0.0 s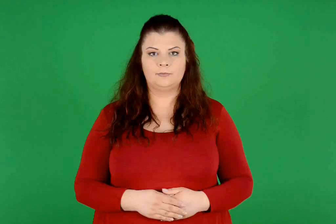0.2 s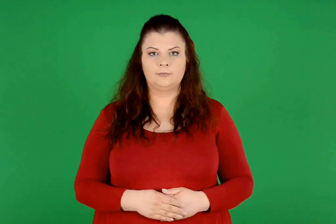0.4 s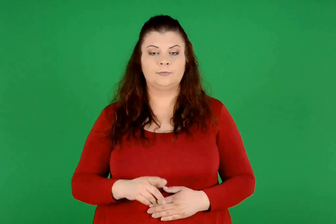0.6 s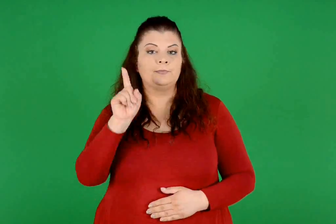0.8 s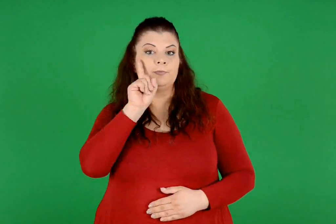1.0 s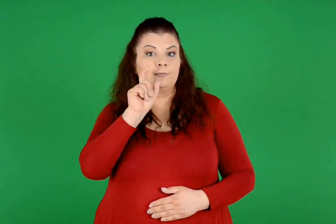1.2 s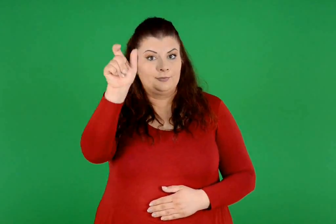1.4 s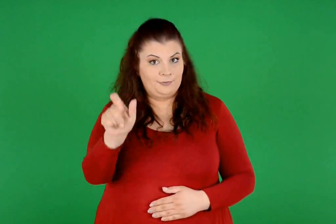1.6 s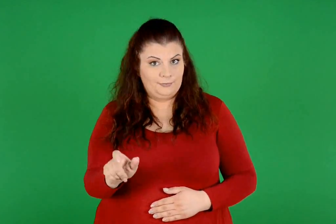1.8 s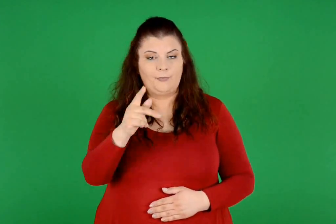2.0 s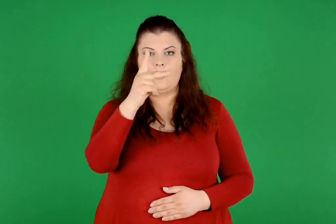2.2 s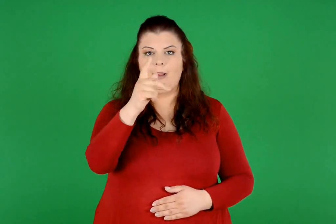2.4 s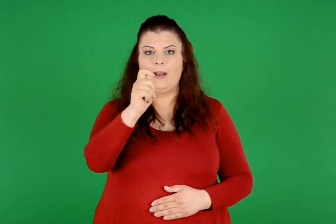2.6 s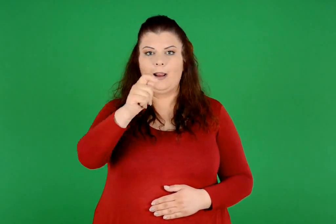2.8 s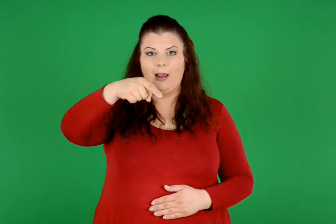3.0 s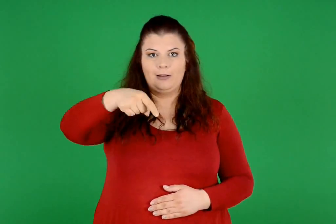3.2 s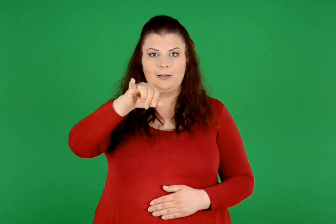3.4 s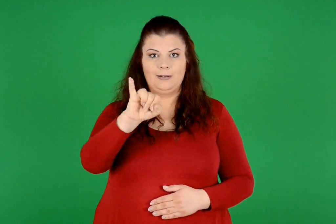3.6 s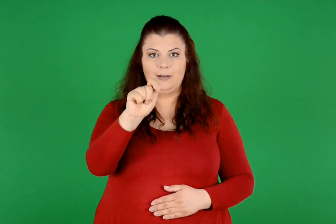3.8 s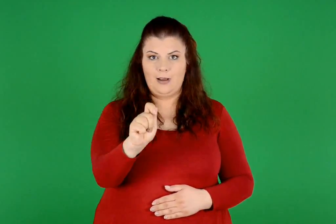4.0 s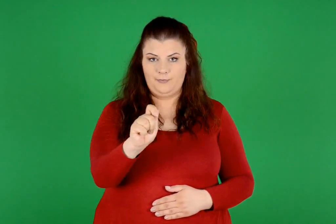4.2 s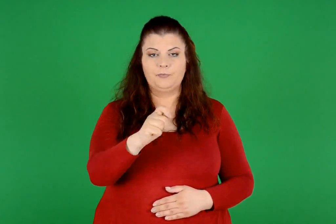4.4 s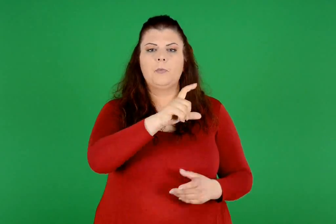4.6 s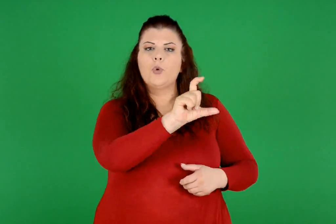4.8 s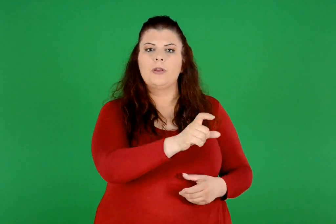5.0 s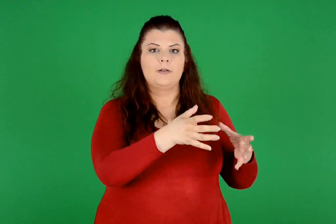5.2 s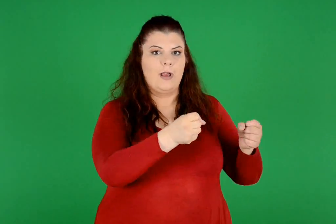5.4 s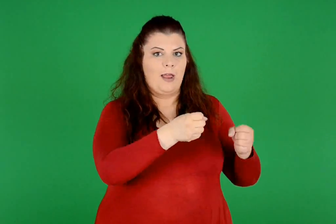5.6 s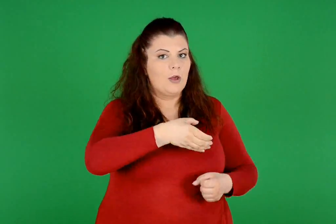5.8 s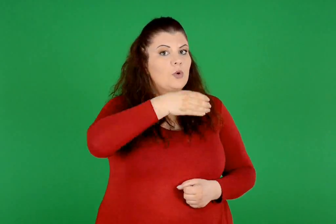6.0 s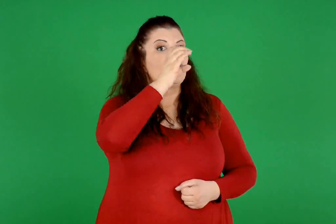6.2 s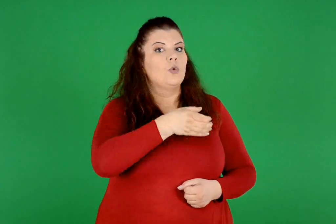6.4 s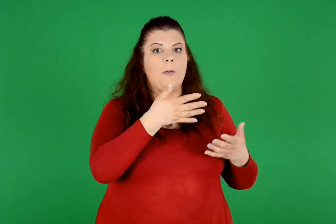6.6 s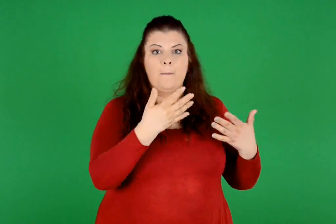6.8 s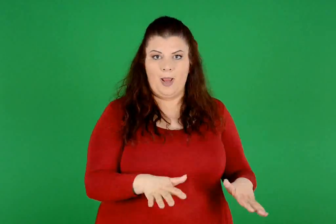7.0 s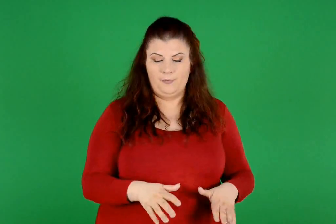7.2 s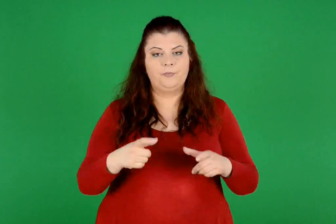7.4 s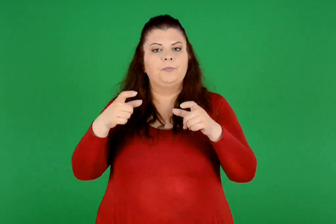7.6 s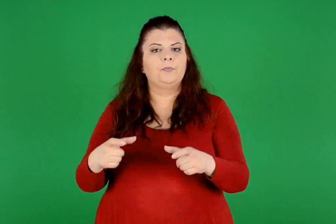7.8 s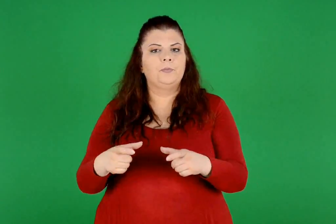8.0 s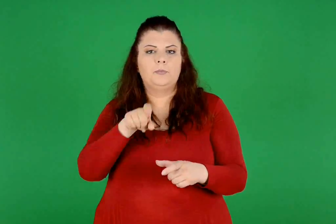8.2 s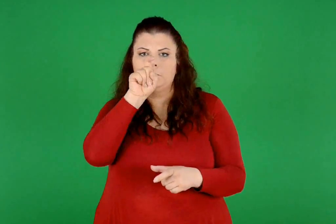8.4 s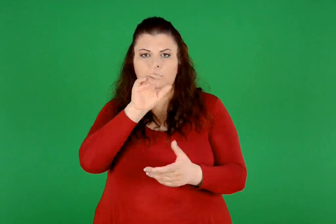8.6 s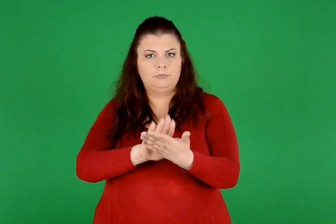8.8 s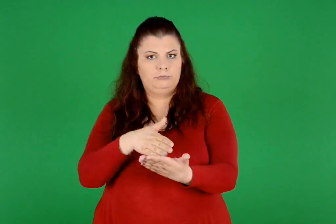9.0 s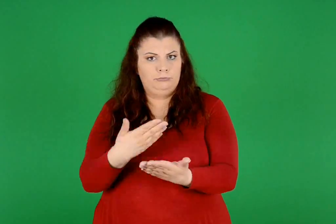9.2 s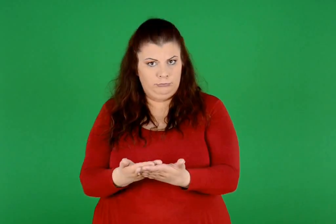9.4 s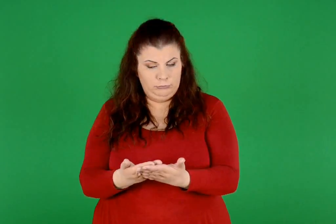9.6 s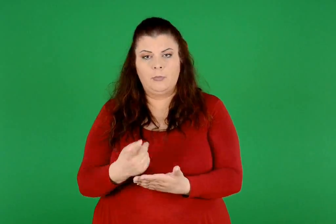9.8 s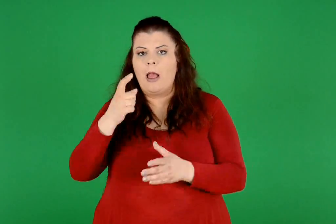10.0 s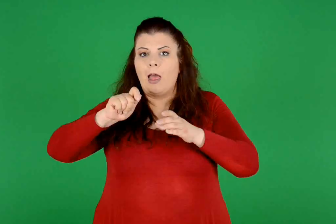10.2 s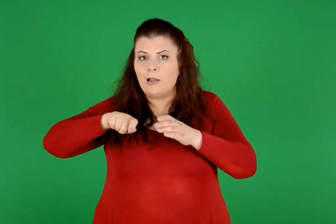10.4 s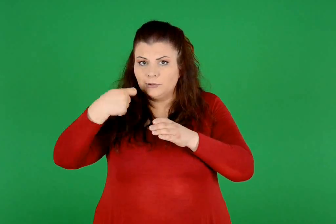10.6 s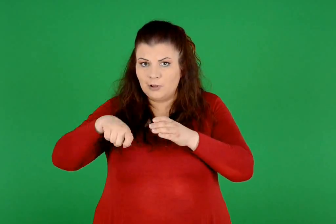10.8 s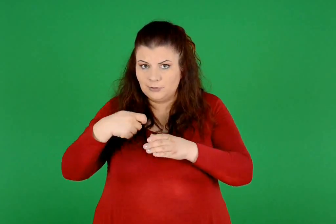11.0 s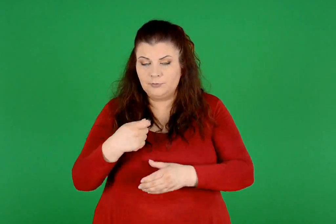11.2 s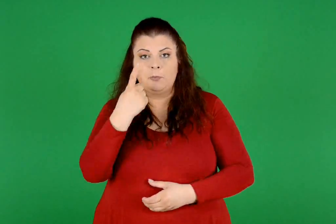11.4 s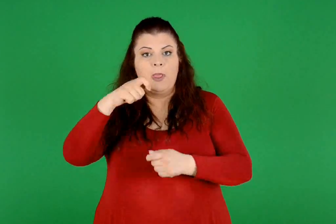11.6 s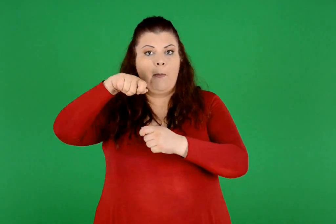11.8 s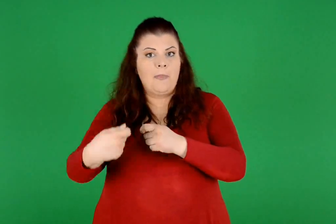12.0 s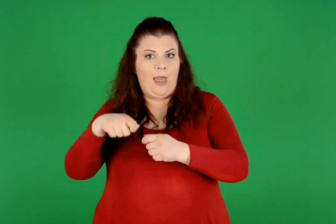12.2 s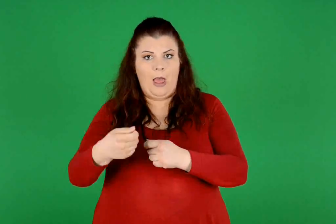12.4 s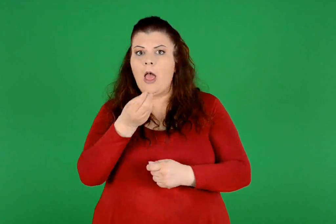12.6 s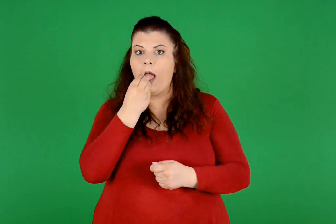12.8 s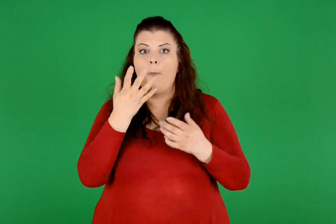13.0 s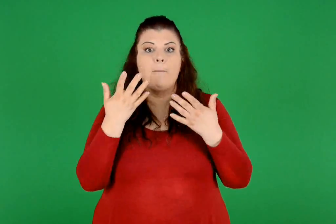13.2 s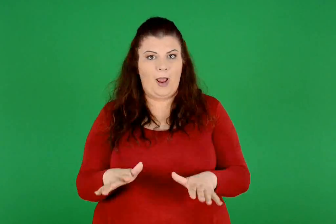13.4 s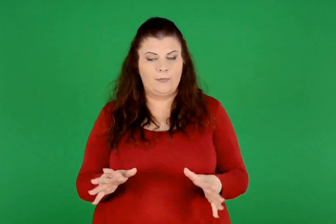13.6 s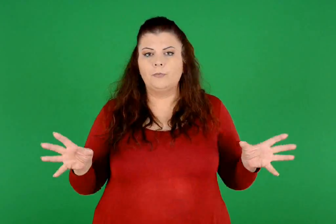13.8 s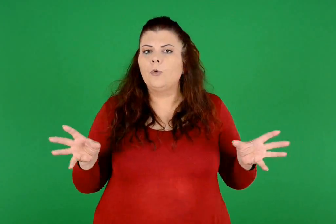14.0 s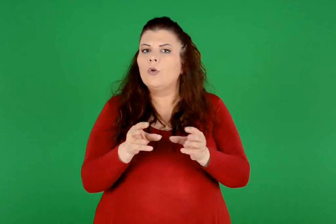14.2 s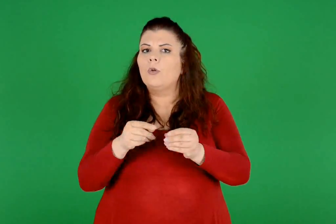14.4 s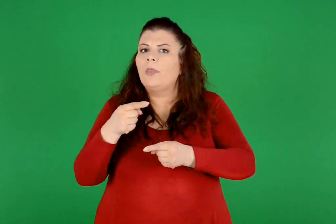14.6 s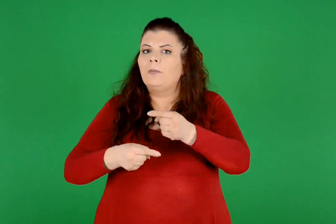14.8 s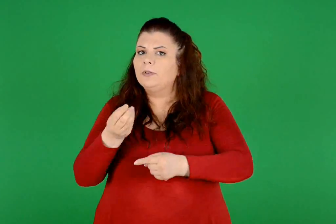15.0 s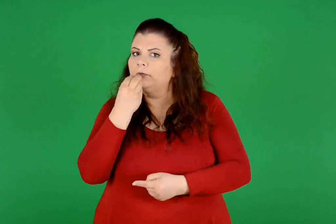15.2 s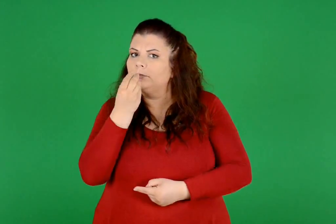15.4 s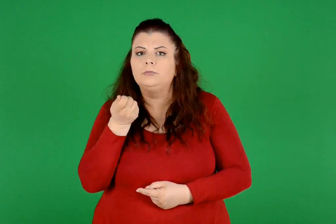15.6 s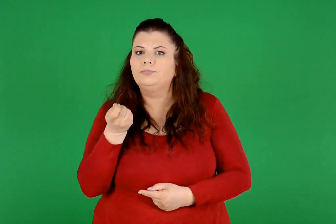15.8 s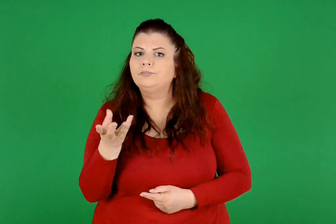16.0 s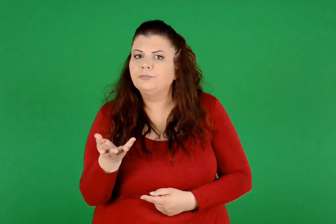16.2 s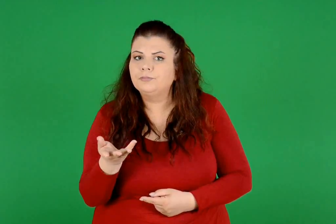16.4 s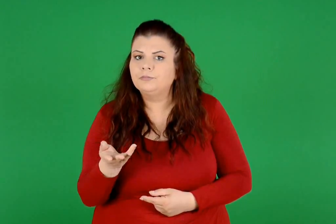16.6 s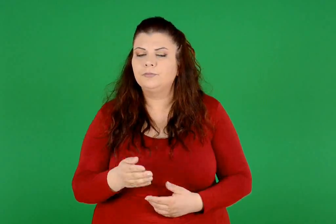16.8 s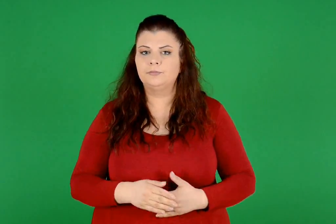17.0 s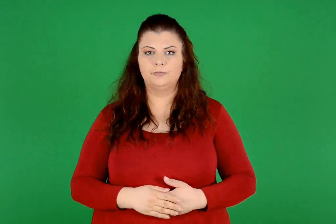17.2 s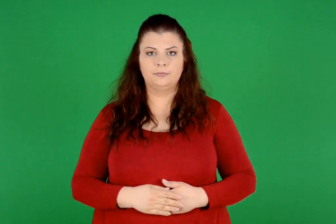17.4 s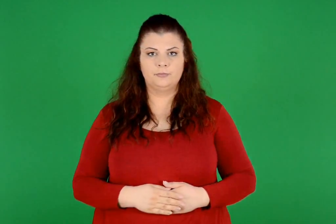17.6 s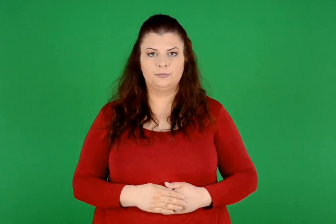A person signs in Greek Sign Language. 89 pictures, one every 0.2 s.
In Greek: η κάτια ήπιε ένα ποτήρι γάλα και έφαγε μια μερίδα ψητό κοτόπουλο , ένα γιαούρτι και μία μπανάνα. πόσες θερμίδες πήρε ;
